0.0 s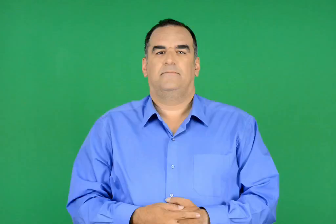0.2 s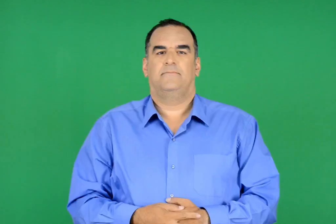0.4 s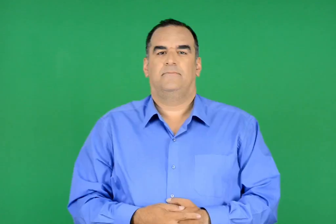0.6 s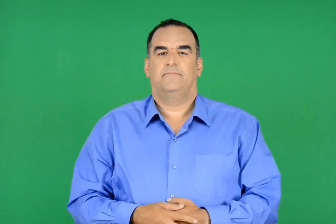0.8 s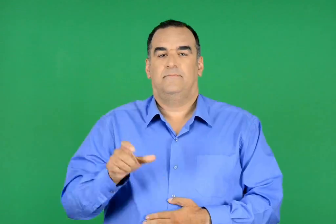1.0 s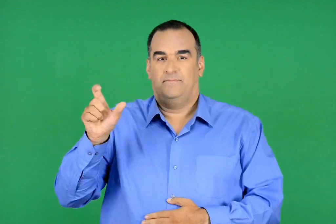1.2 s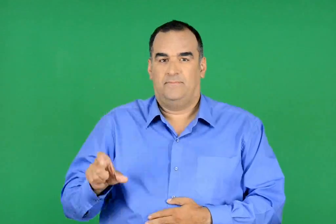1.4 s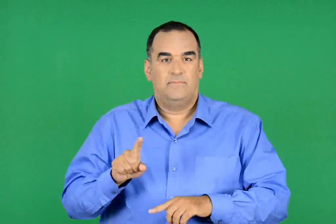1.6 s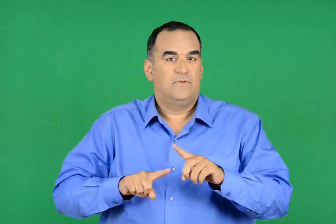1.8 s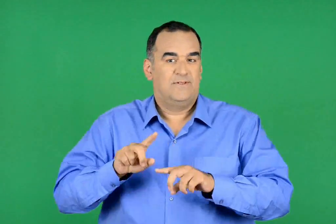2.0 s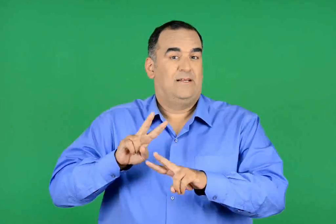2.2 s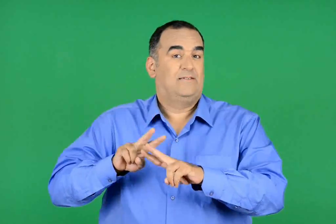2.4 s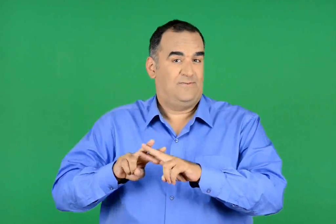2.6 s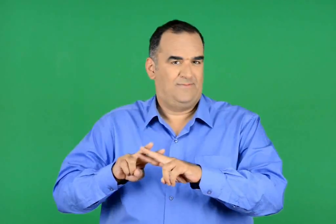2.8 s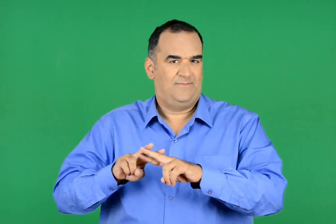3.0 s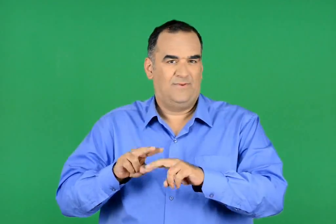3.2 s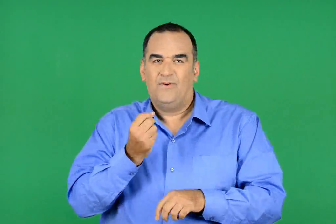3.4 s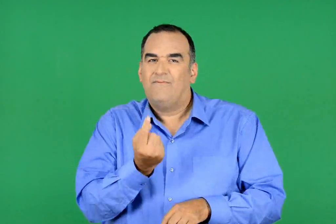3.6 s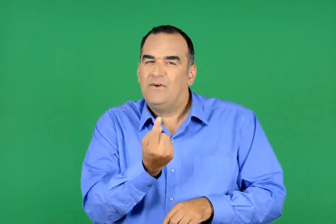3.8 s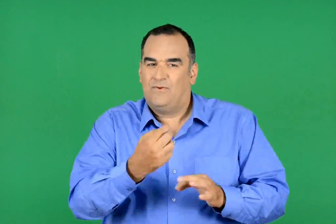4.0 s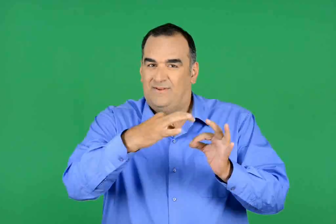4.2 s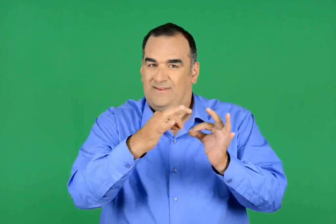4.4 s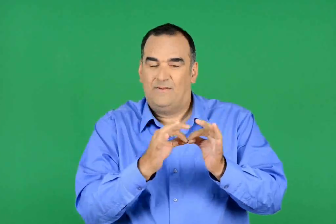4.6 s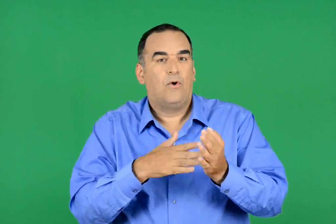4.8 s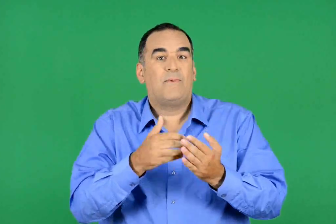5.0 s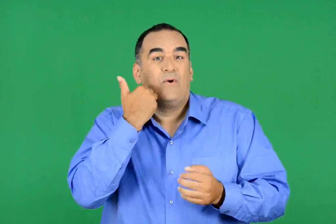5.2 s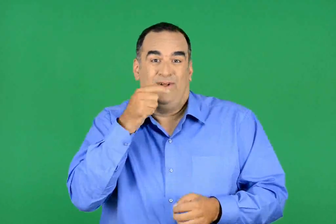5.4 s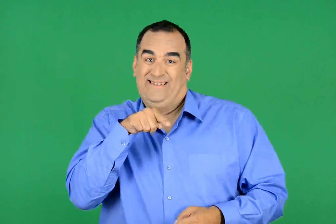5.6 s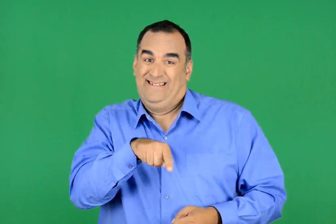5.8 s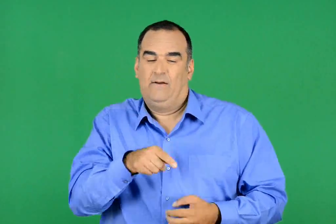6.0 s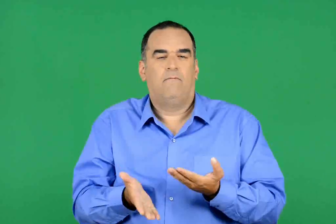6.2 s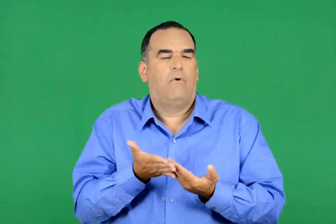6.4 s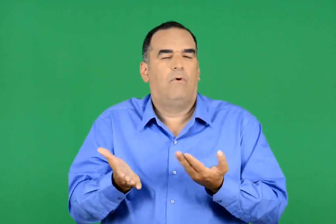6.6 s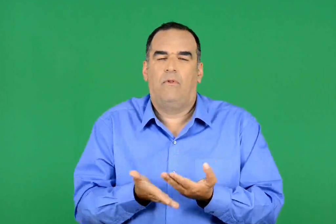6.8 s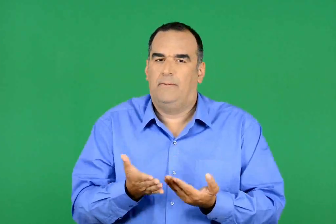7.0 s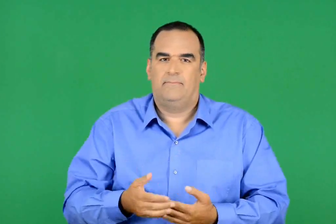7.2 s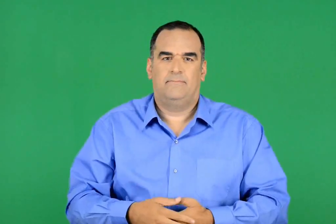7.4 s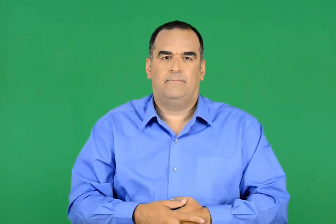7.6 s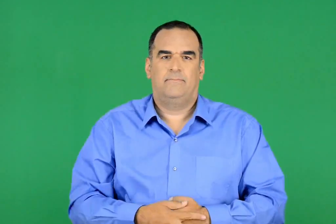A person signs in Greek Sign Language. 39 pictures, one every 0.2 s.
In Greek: η αστέρω είπε πως ωφελεί πολύ το τριφύλλι το κόκκινο
